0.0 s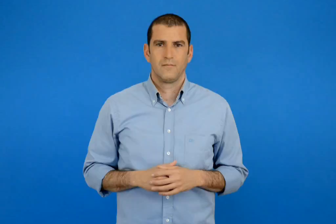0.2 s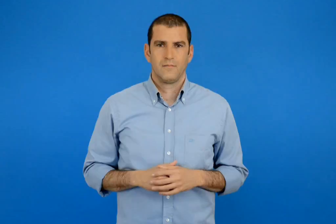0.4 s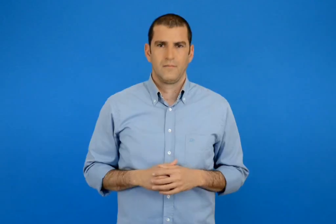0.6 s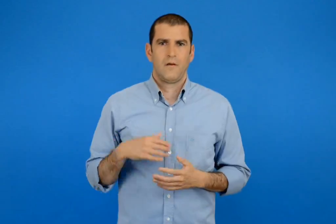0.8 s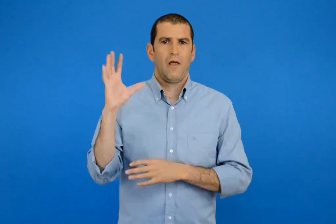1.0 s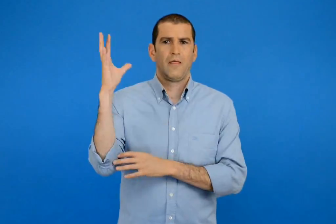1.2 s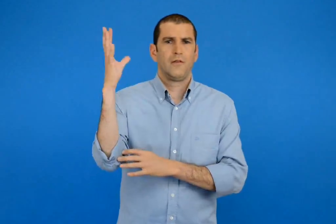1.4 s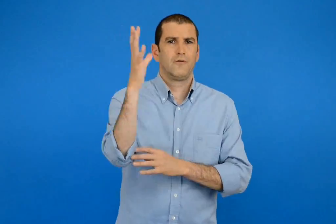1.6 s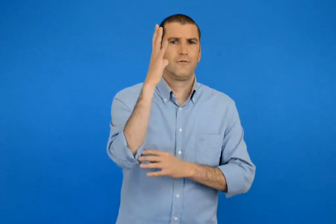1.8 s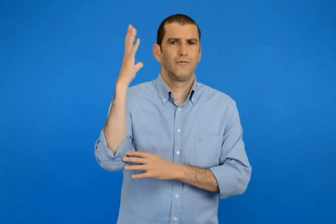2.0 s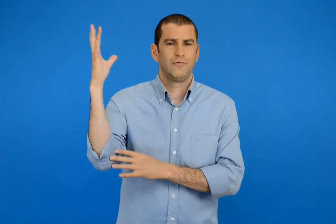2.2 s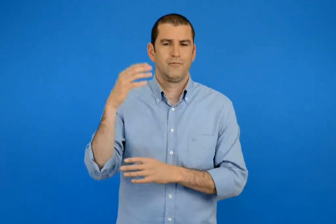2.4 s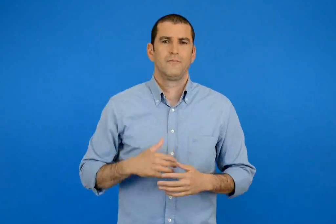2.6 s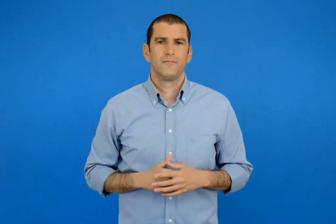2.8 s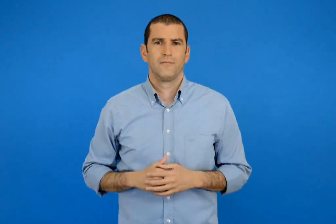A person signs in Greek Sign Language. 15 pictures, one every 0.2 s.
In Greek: στο δάσος
